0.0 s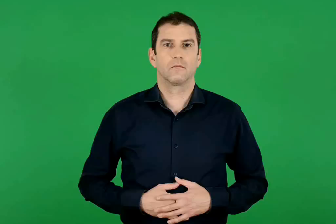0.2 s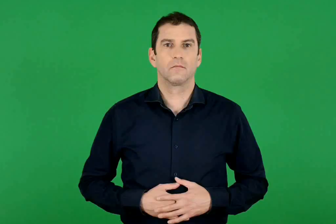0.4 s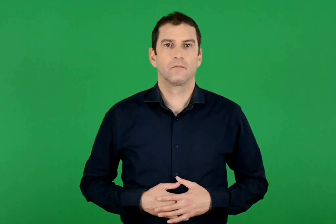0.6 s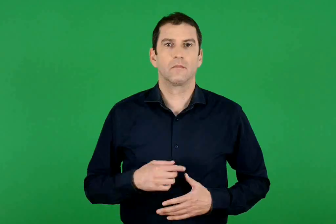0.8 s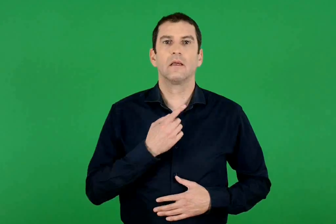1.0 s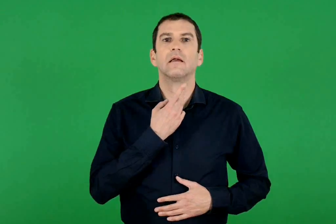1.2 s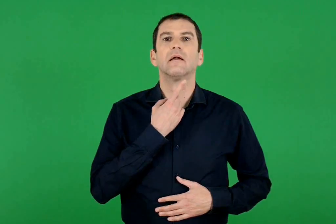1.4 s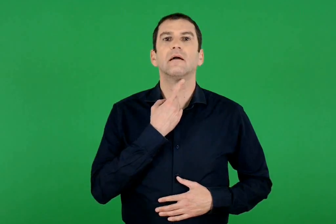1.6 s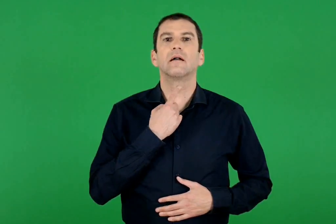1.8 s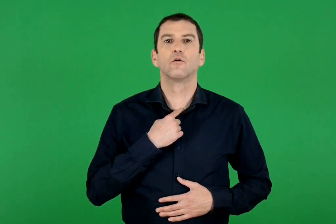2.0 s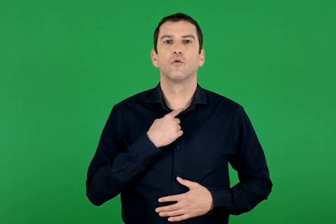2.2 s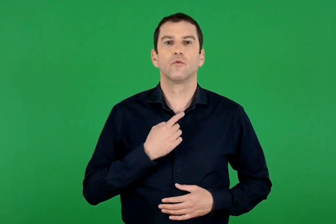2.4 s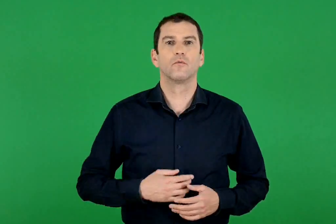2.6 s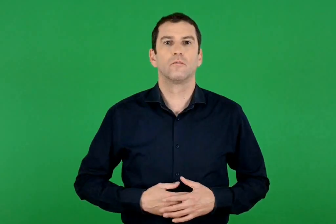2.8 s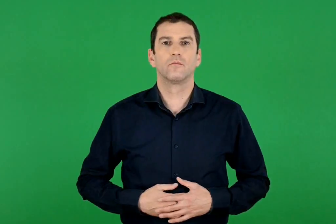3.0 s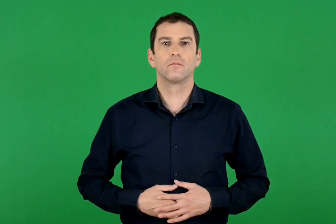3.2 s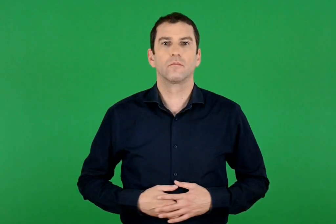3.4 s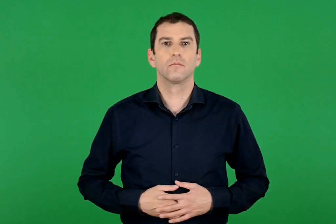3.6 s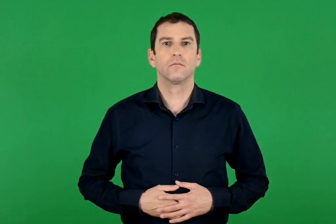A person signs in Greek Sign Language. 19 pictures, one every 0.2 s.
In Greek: γλυκό
